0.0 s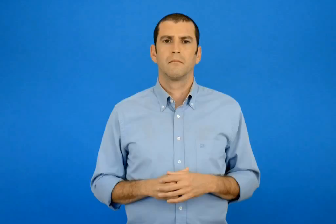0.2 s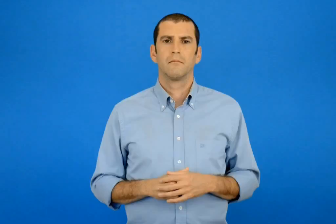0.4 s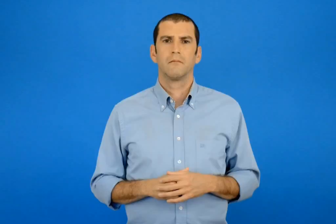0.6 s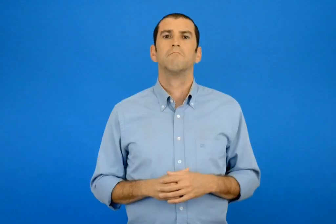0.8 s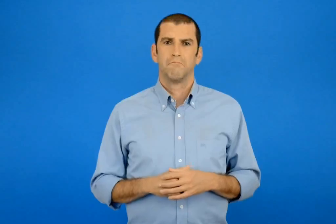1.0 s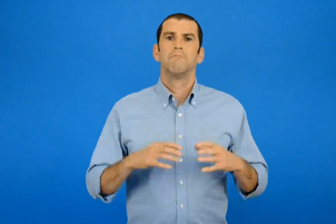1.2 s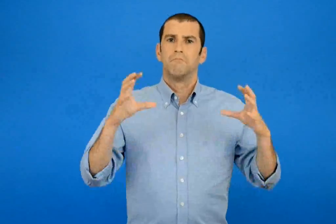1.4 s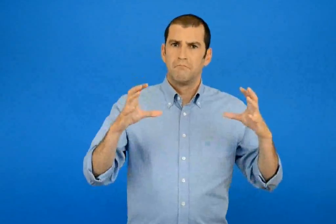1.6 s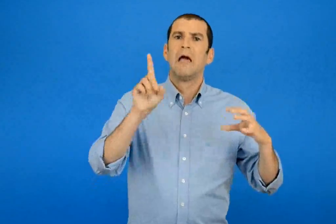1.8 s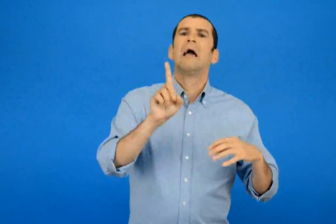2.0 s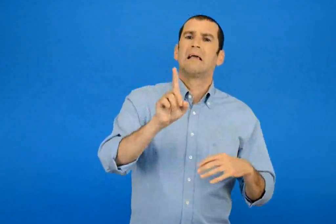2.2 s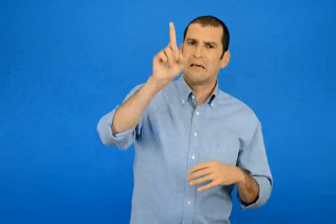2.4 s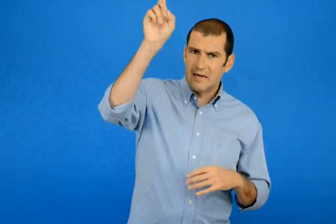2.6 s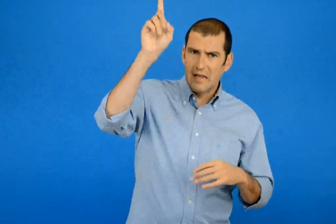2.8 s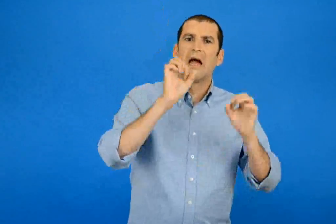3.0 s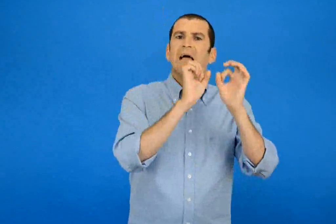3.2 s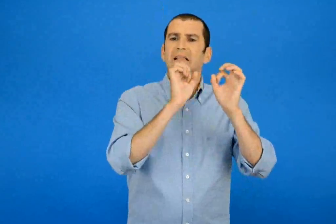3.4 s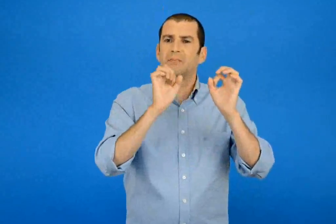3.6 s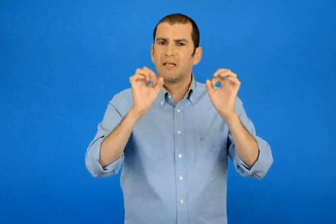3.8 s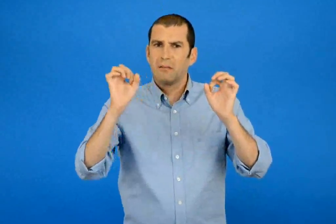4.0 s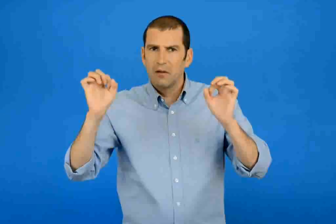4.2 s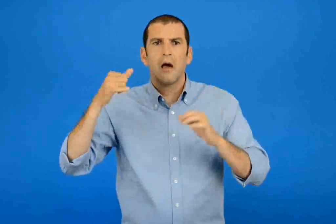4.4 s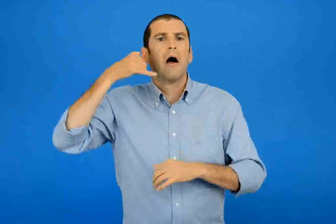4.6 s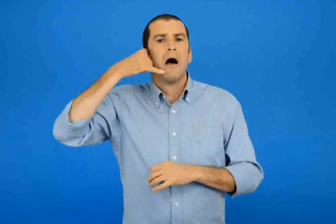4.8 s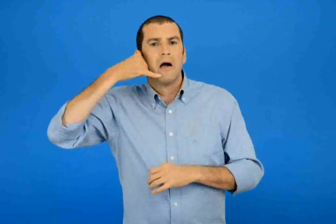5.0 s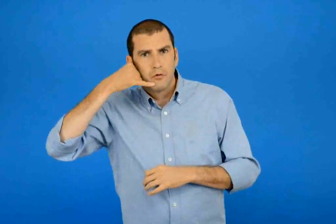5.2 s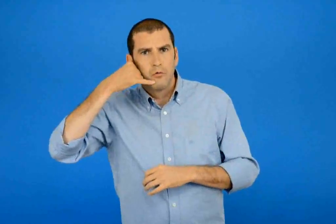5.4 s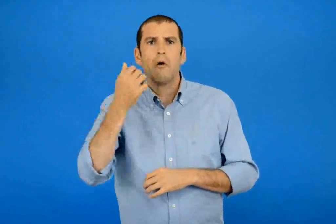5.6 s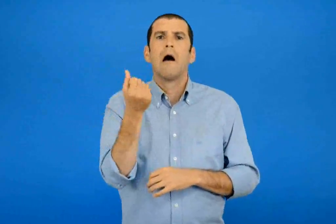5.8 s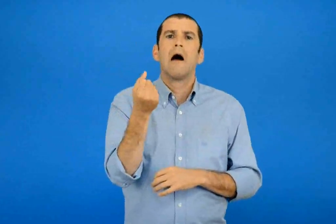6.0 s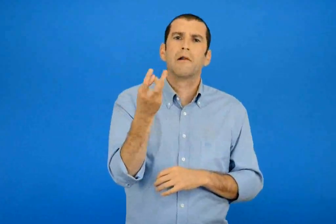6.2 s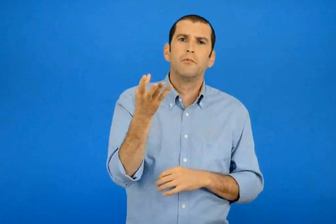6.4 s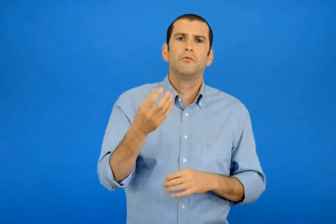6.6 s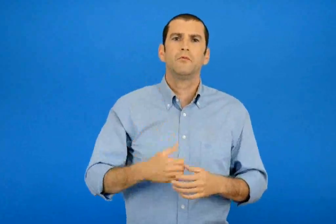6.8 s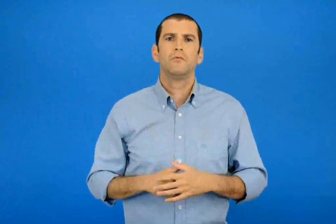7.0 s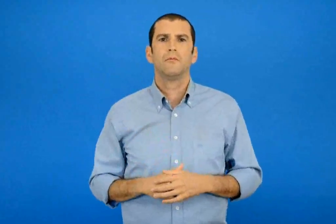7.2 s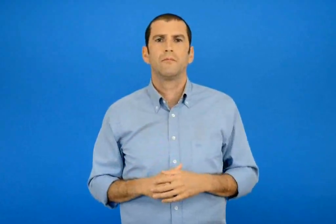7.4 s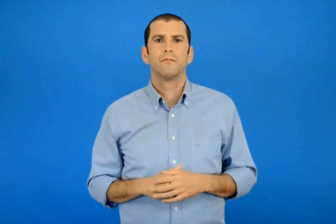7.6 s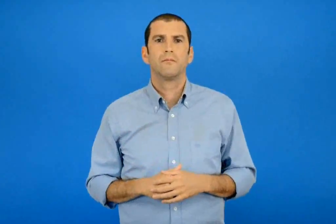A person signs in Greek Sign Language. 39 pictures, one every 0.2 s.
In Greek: είχε κεραία τρύπες ακουστικό και αριθμούς
